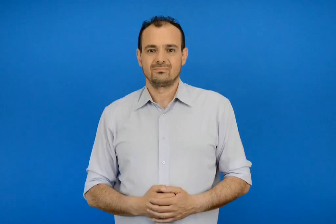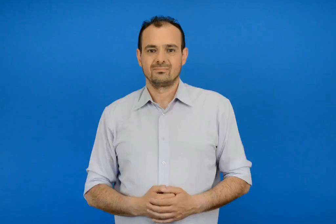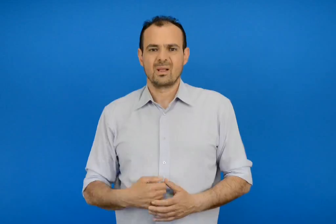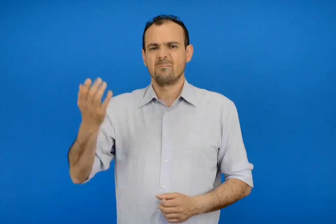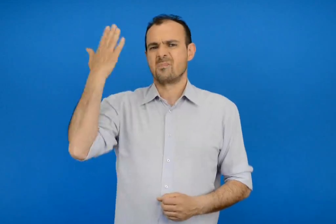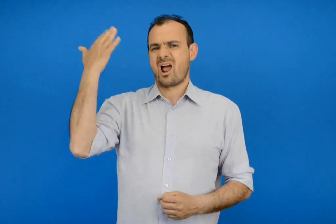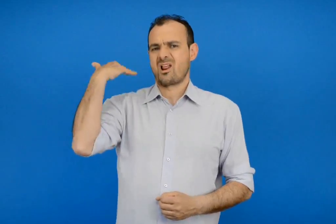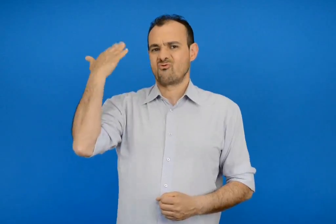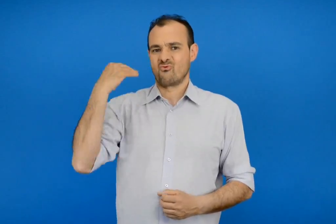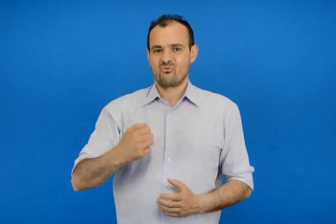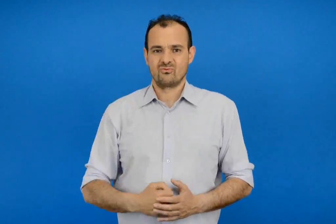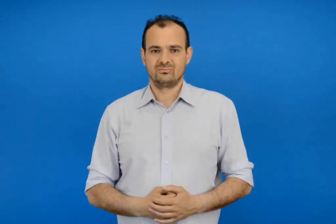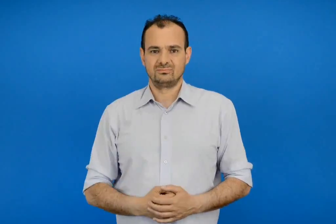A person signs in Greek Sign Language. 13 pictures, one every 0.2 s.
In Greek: παλιό
